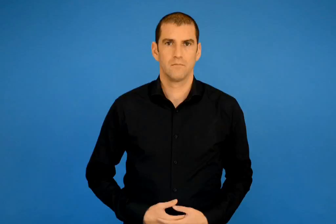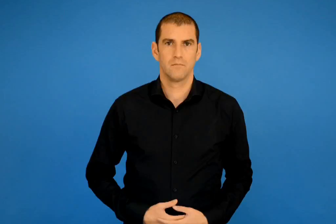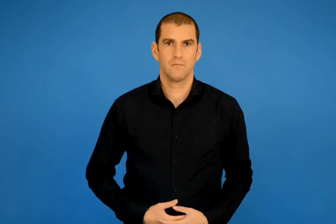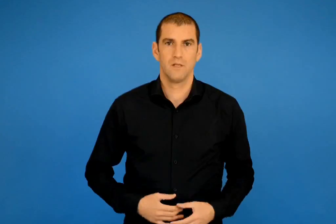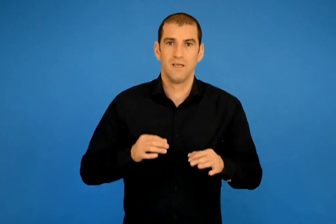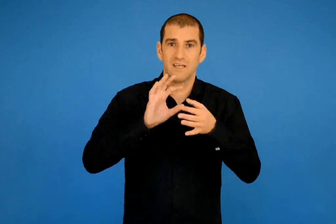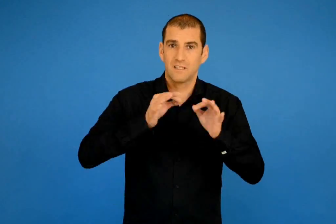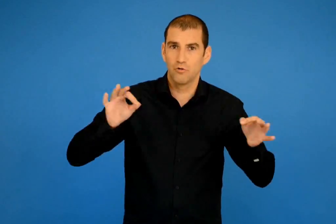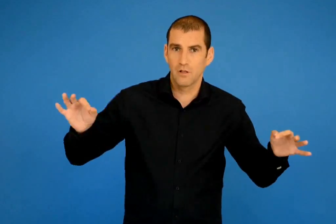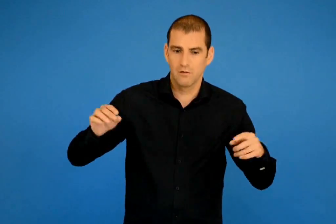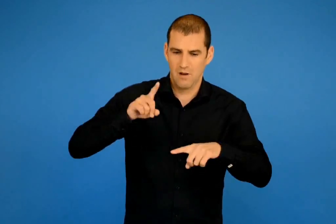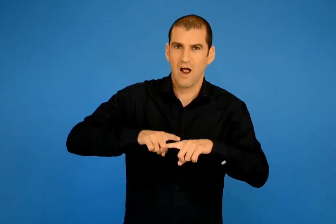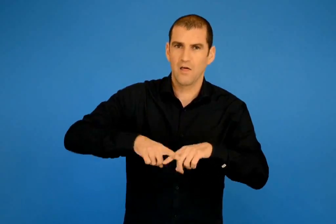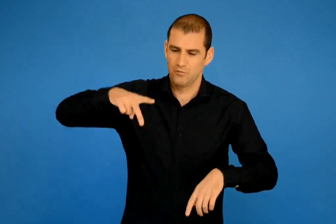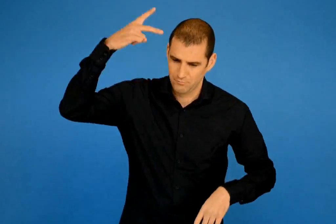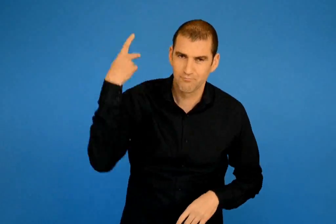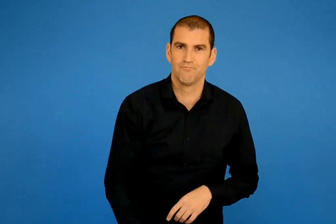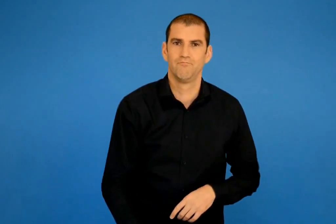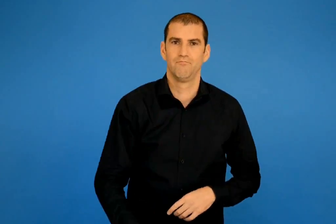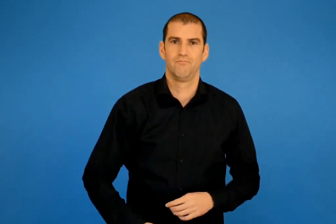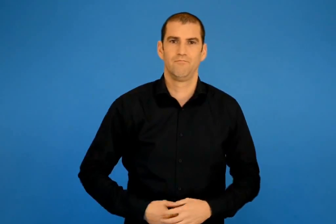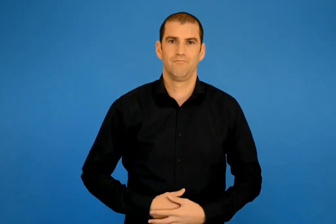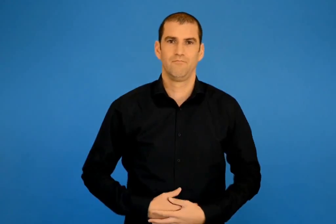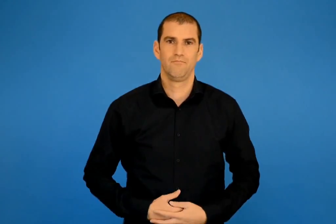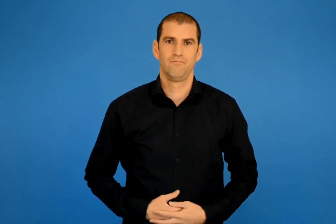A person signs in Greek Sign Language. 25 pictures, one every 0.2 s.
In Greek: από την ελληνική ιστορία
